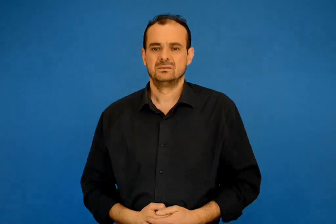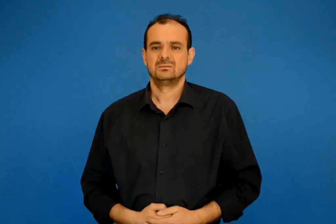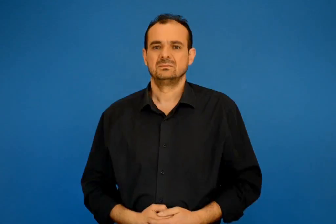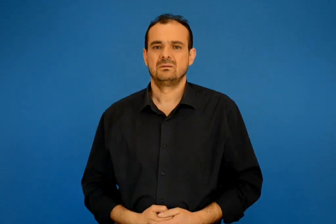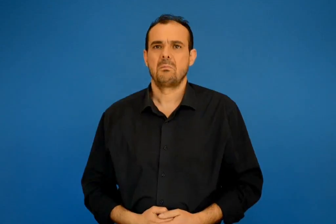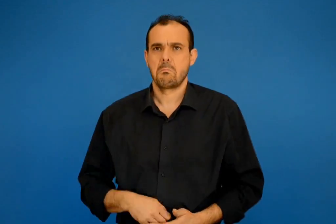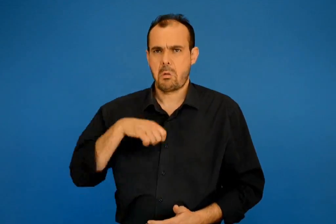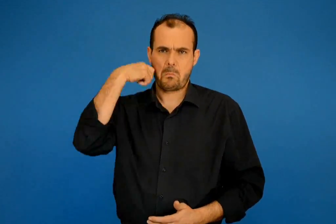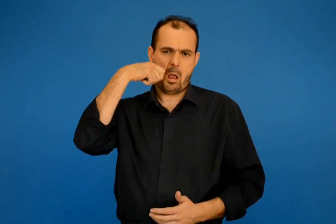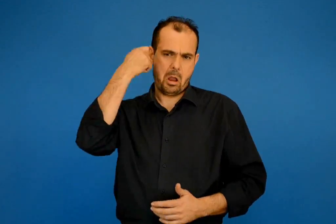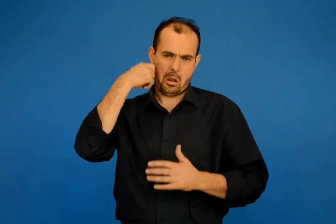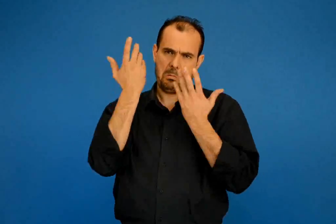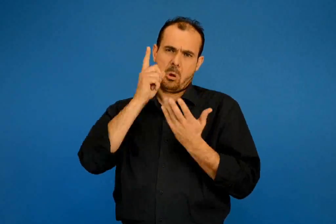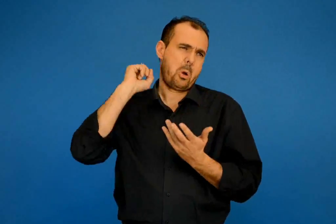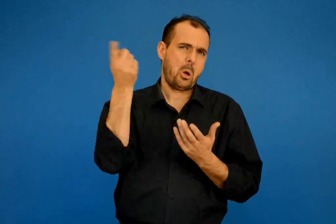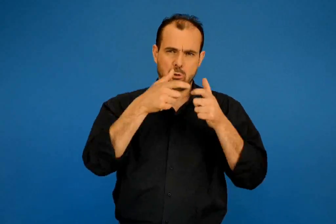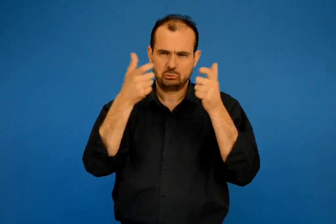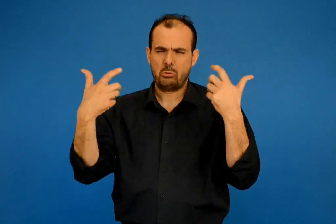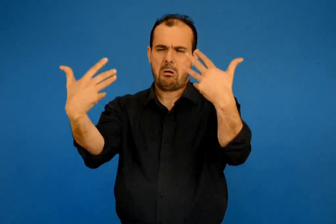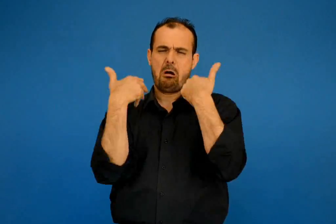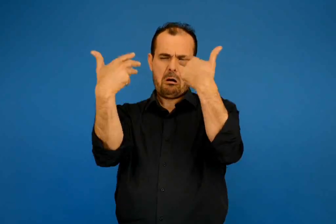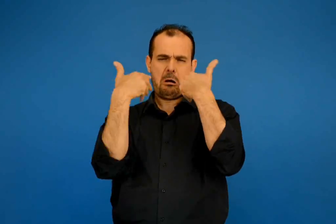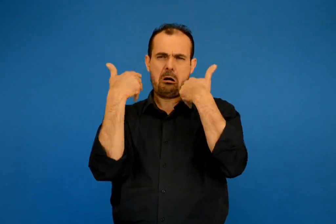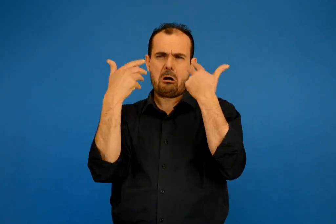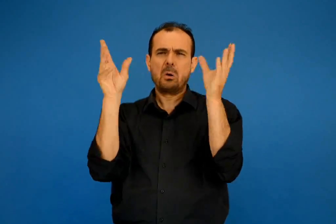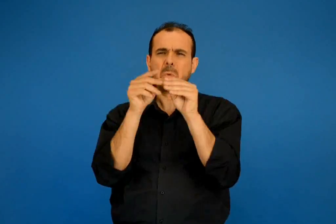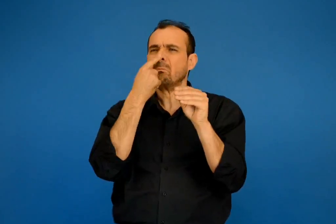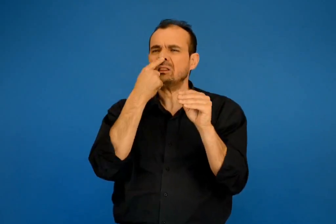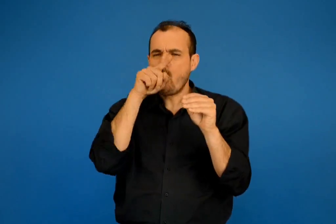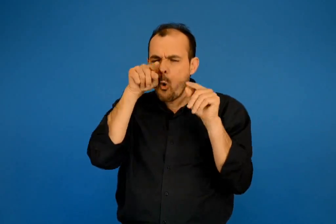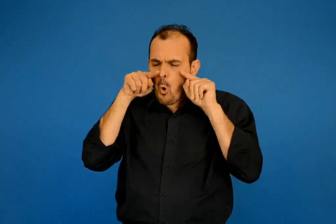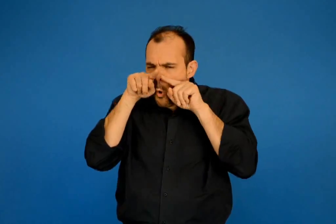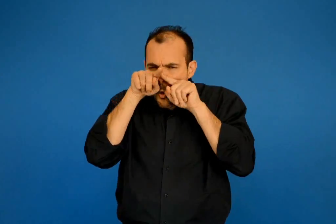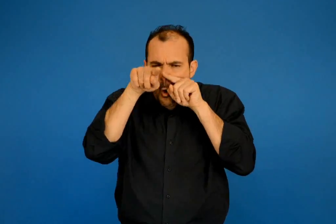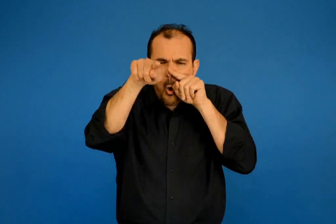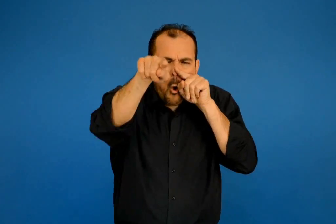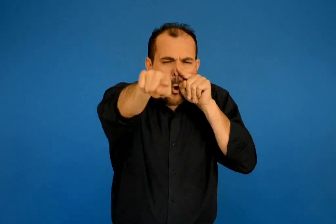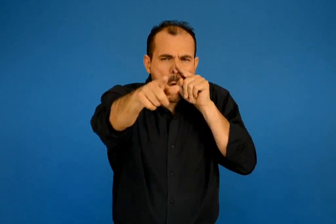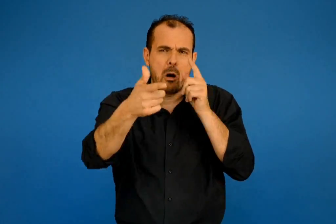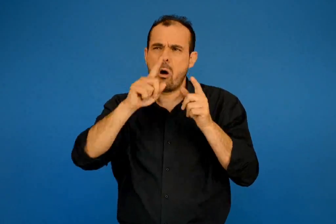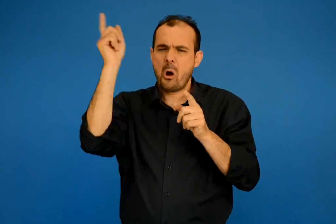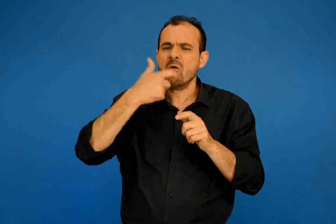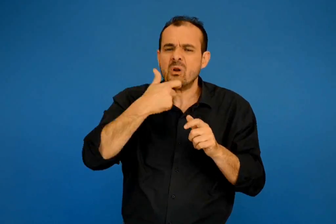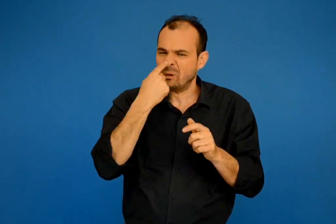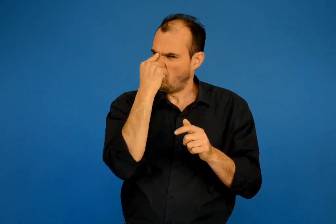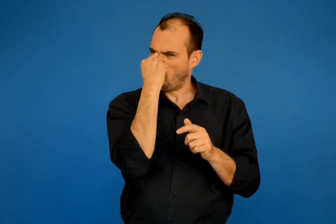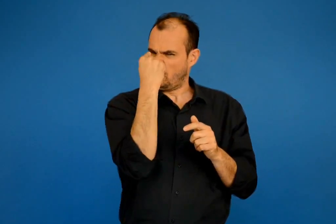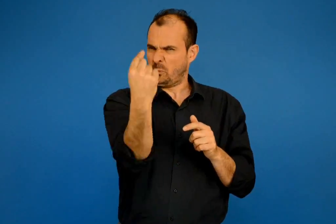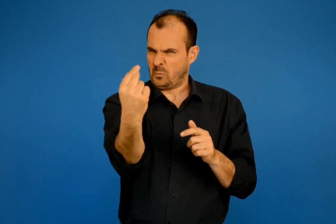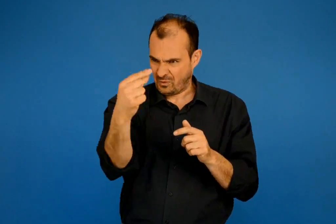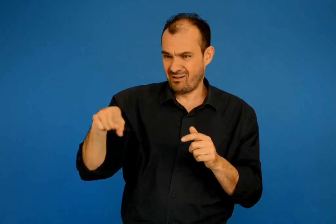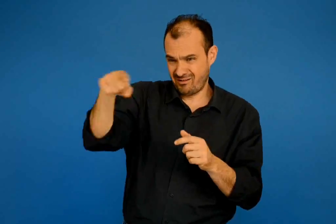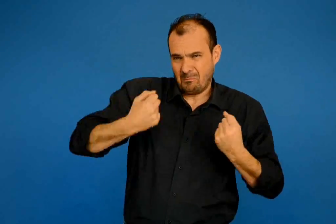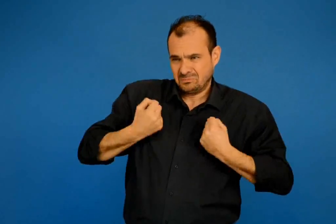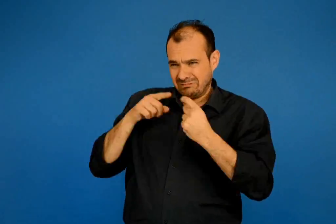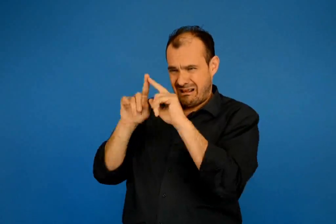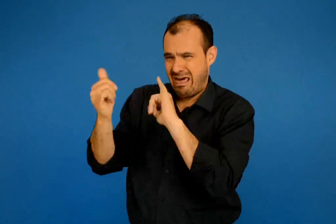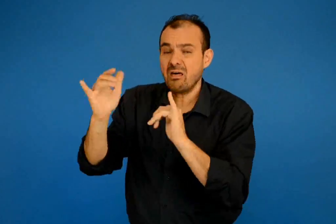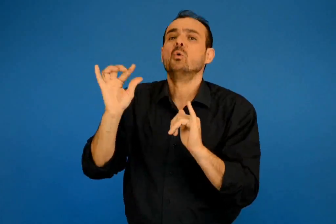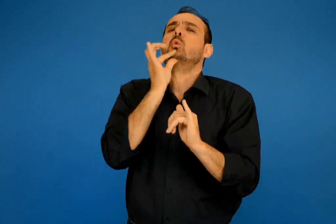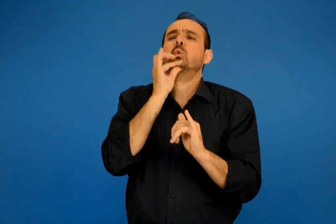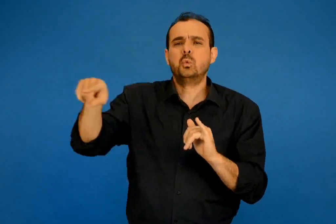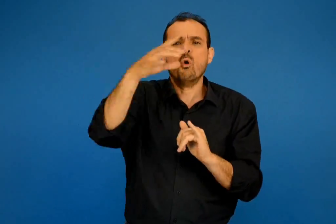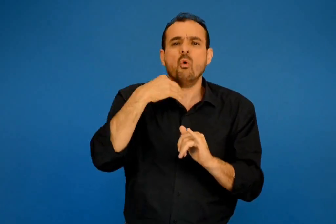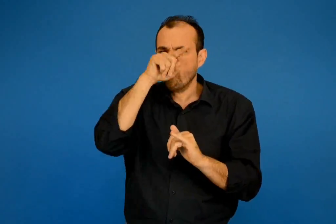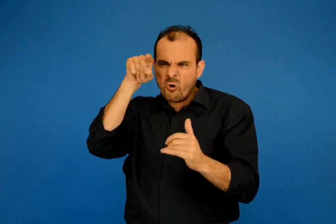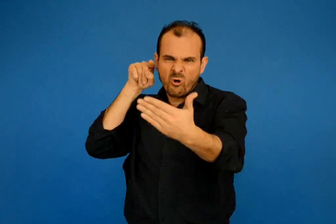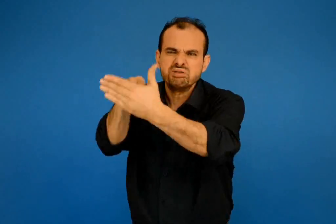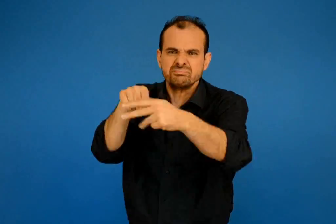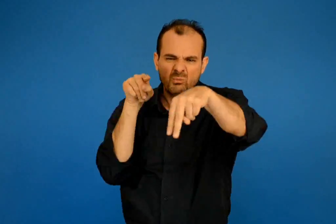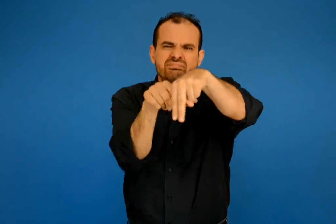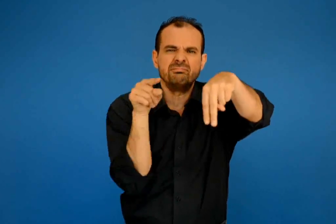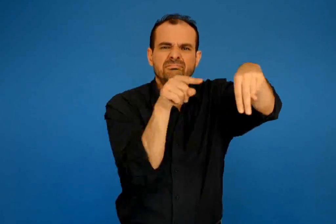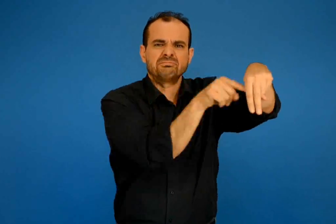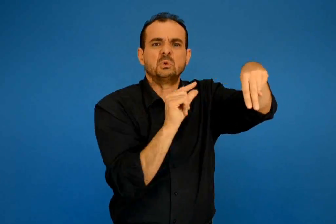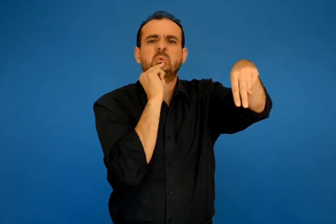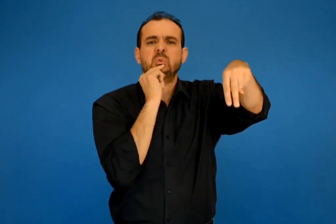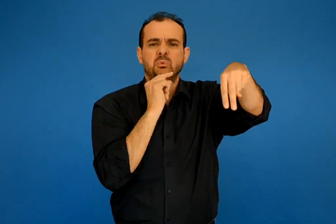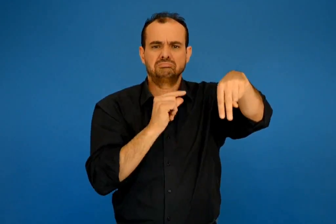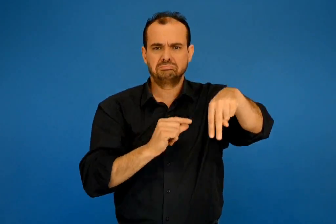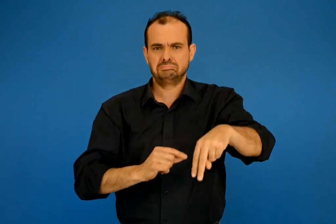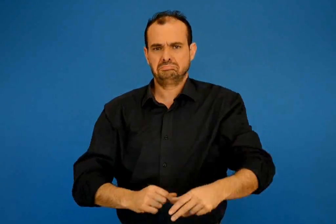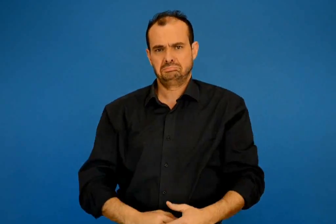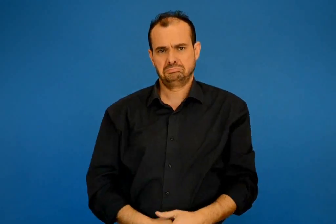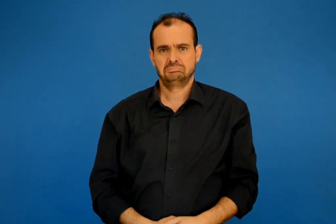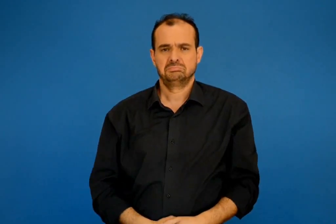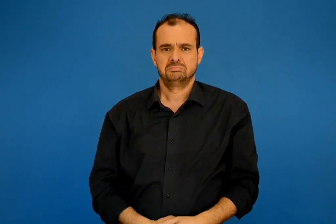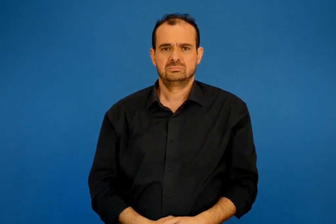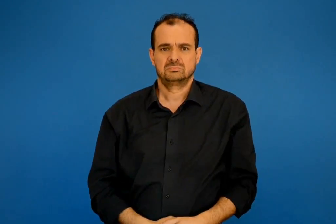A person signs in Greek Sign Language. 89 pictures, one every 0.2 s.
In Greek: αχ μάνουλα μου όλοι στο σχολείο με κοροϊδεύουν για τη μεγάλη σουβλερή μου μύτη με φωνάζουν μυτόγκα και δε θέλουν να παίζουν μαζί μου γιατί φοβούνται λένε πως θα τους χτυπήσω
